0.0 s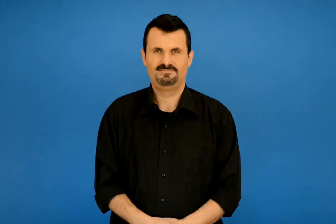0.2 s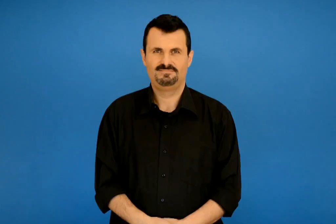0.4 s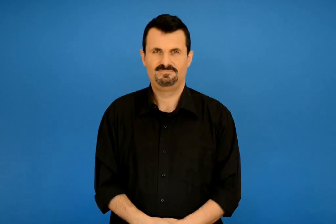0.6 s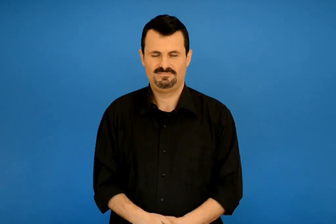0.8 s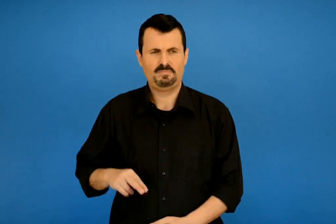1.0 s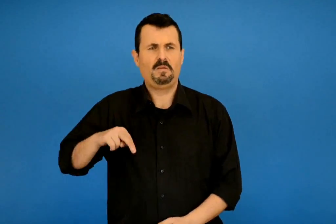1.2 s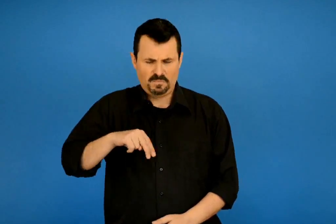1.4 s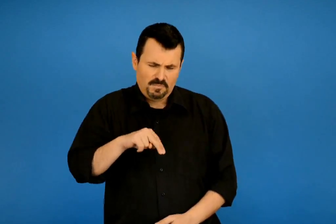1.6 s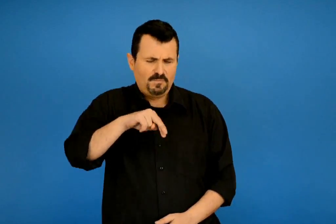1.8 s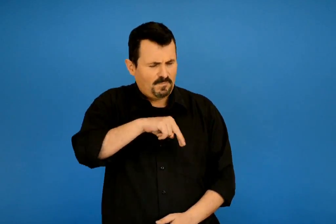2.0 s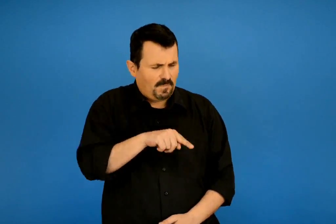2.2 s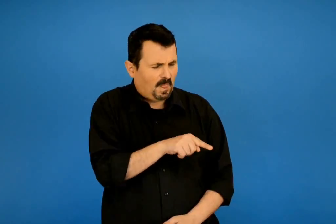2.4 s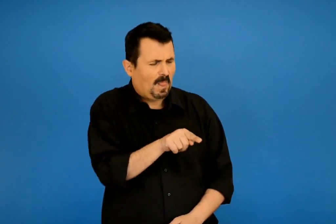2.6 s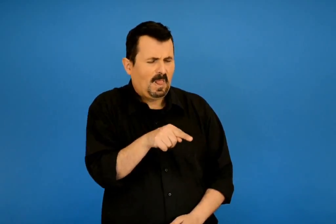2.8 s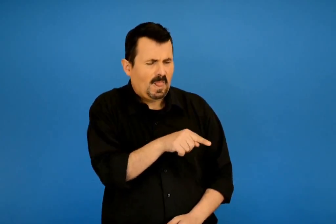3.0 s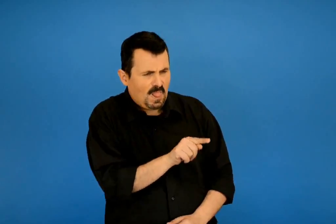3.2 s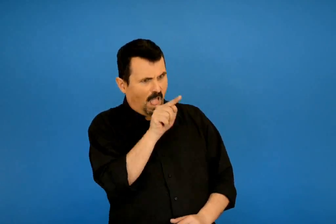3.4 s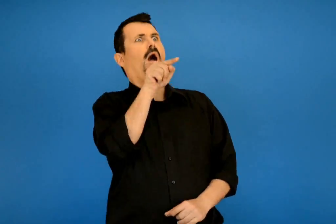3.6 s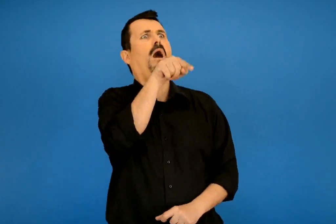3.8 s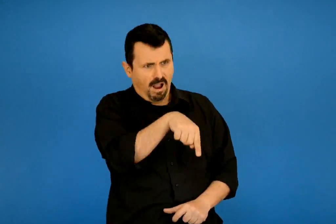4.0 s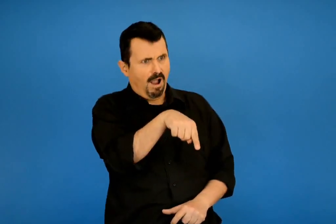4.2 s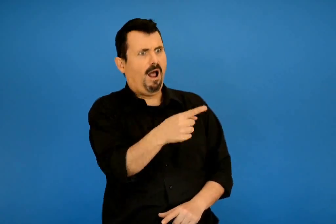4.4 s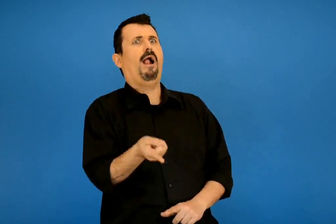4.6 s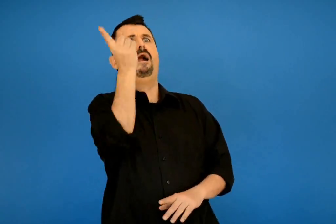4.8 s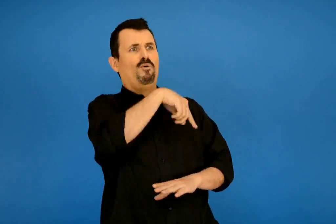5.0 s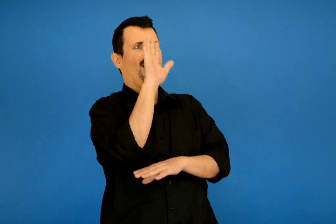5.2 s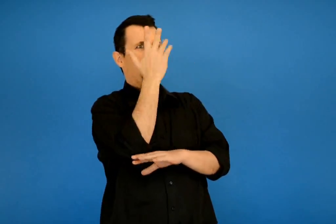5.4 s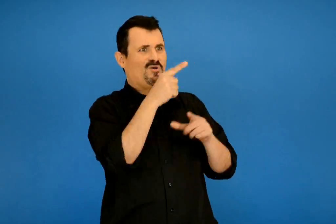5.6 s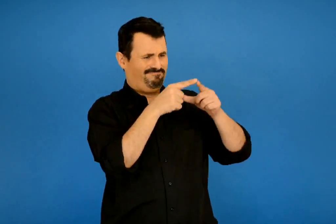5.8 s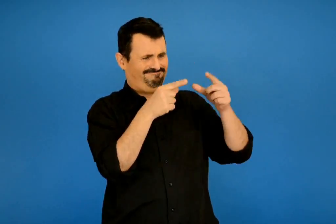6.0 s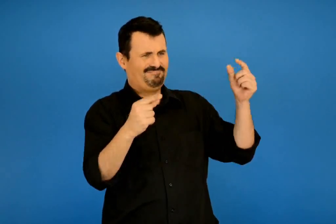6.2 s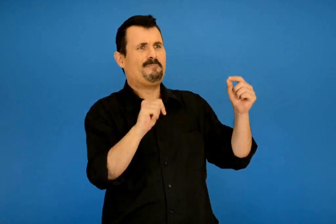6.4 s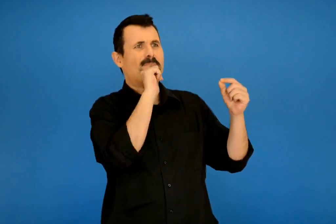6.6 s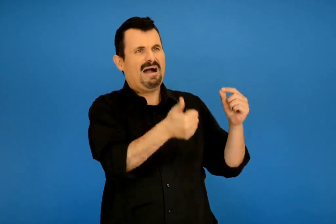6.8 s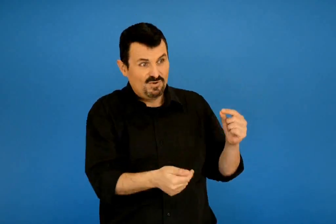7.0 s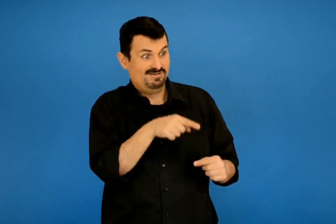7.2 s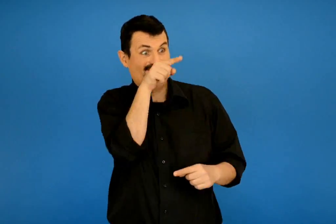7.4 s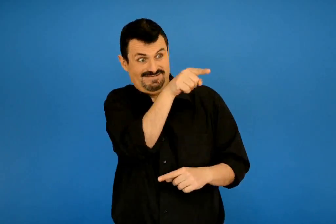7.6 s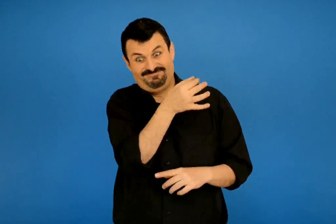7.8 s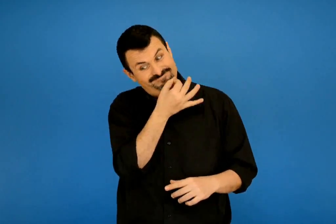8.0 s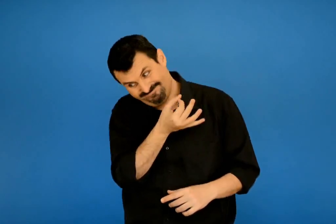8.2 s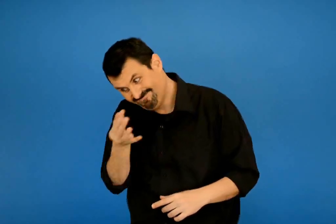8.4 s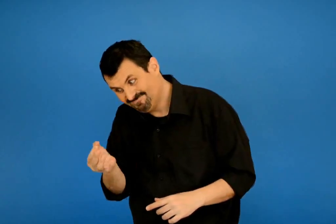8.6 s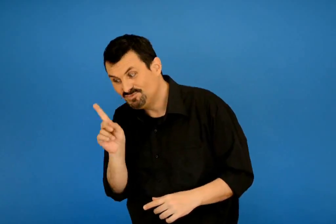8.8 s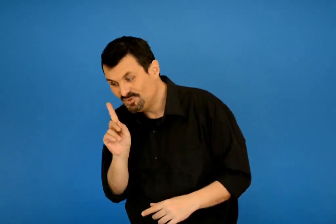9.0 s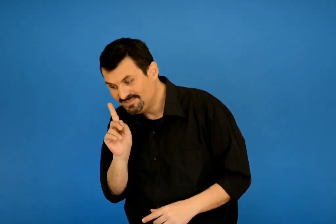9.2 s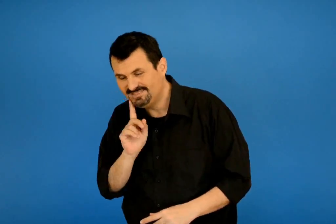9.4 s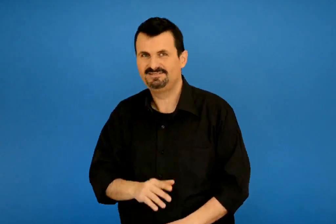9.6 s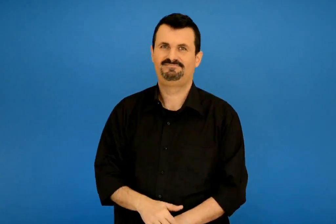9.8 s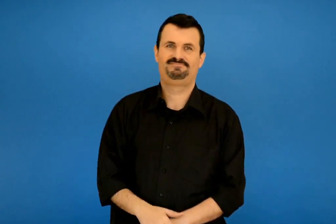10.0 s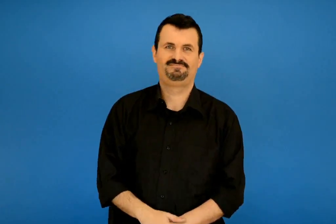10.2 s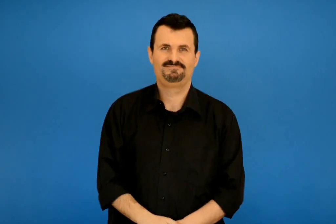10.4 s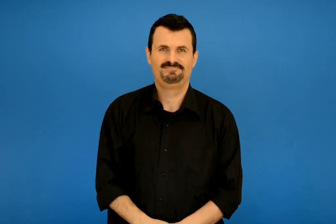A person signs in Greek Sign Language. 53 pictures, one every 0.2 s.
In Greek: πάει παραπέρα βρίσκει μια χαρουπιά της λέει η χαρουπιά
